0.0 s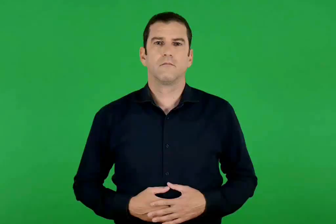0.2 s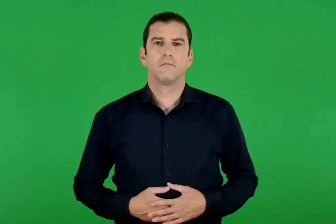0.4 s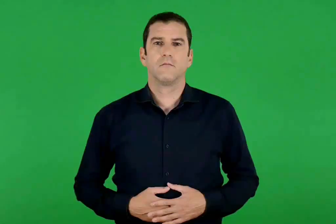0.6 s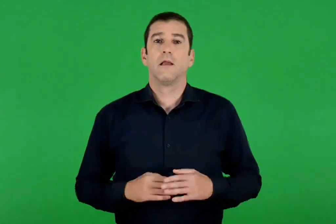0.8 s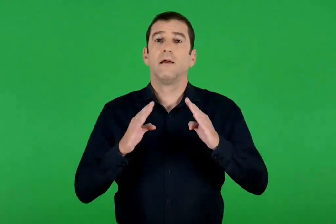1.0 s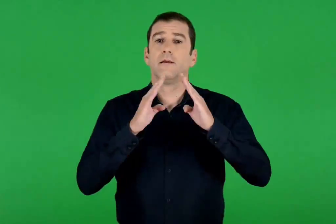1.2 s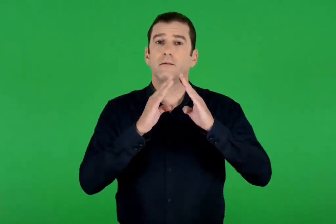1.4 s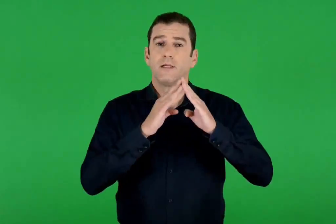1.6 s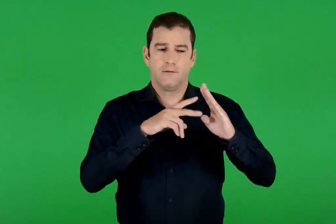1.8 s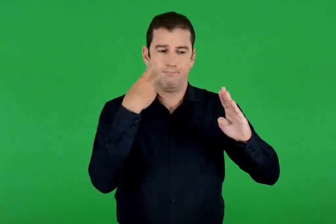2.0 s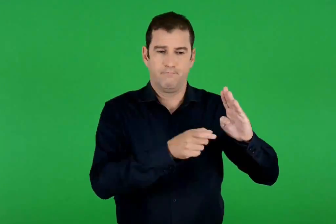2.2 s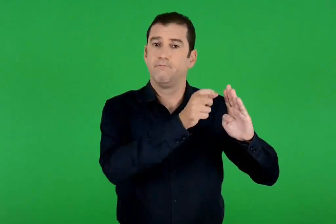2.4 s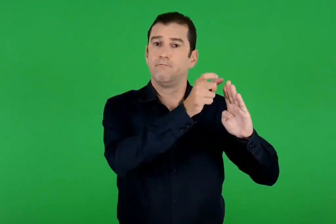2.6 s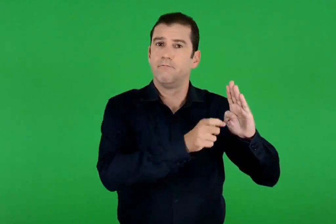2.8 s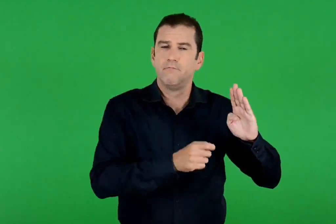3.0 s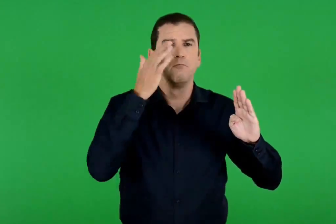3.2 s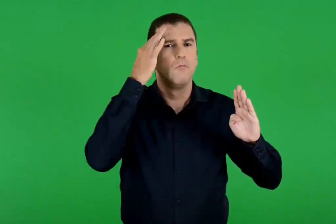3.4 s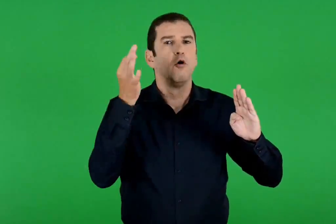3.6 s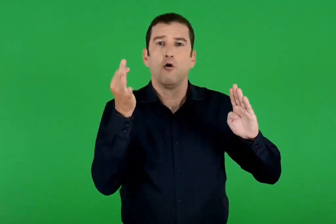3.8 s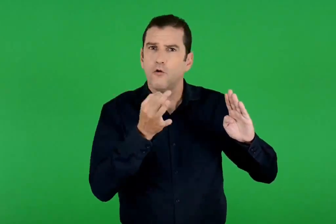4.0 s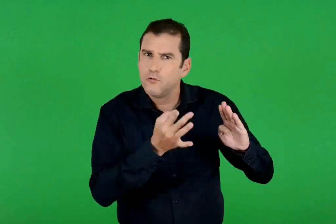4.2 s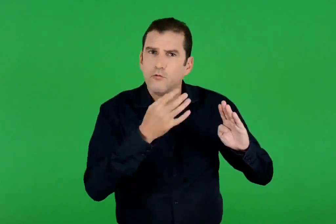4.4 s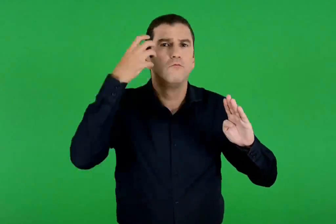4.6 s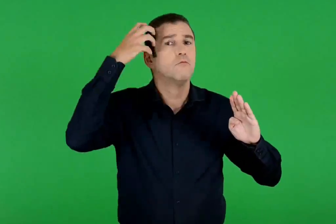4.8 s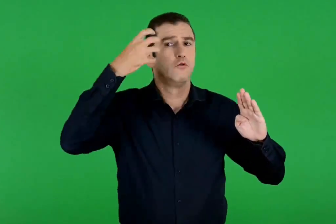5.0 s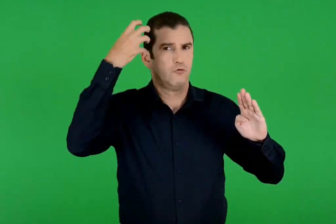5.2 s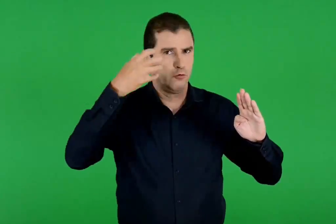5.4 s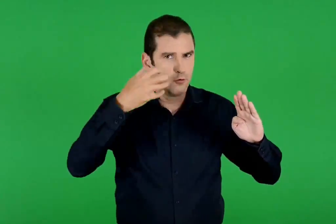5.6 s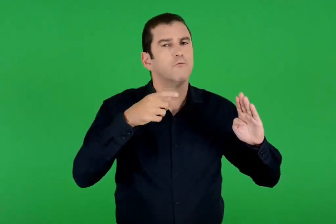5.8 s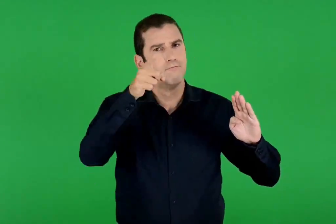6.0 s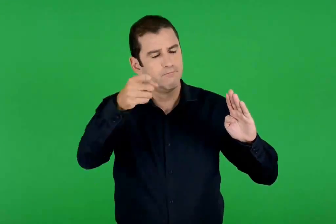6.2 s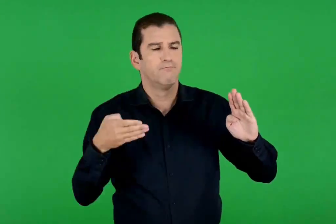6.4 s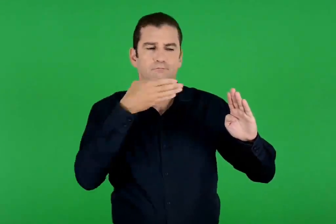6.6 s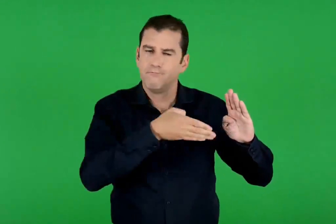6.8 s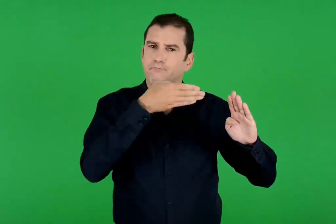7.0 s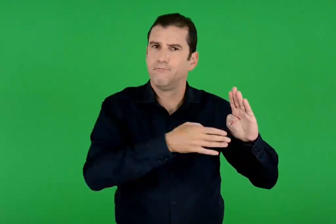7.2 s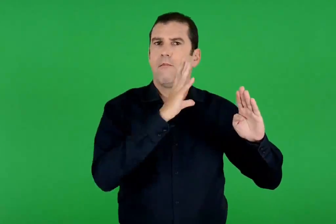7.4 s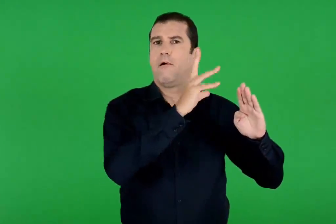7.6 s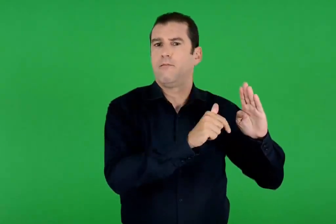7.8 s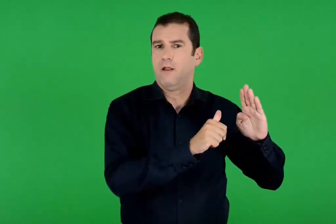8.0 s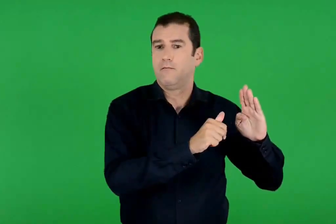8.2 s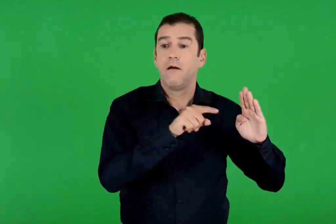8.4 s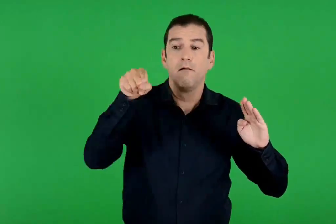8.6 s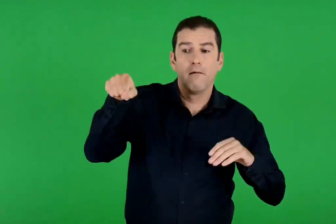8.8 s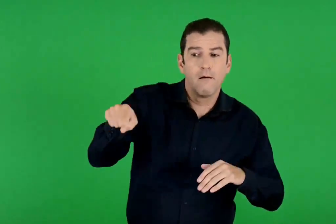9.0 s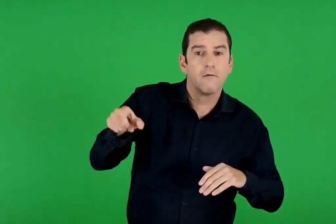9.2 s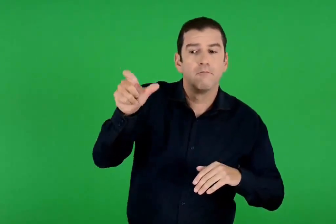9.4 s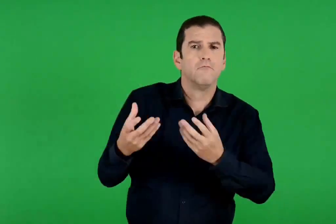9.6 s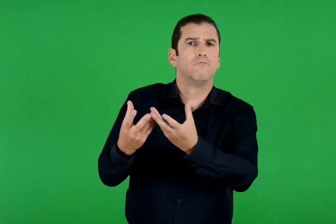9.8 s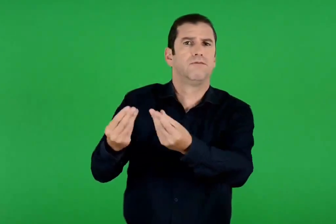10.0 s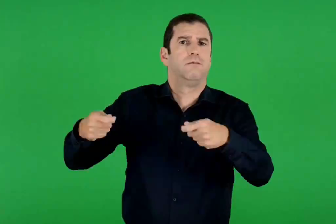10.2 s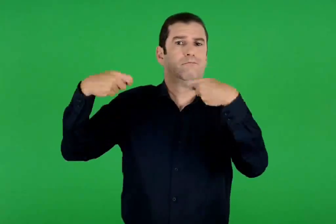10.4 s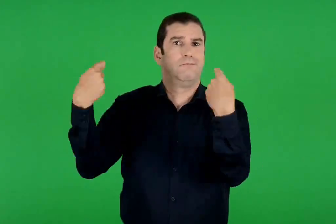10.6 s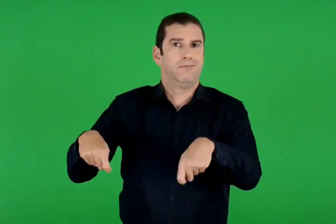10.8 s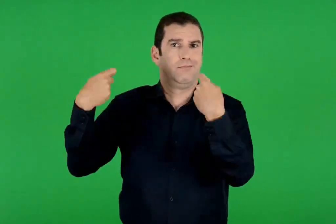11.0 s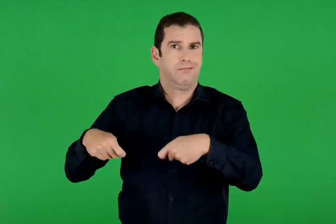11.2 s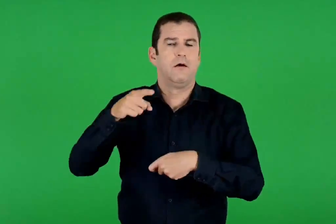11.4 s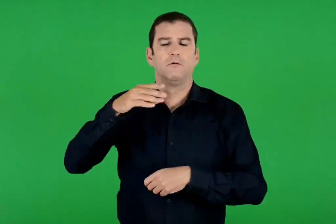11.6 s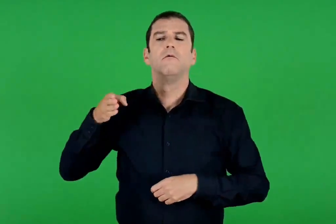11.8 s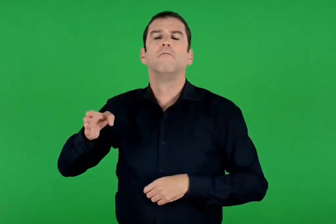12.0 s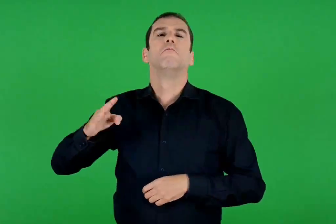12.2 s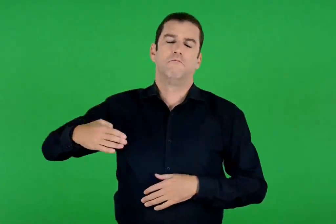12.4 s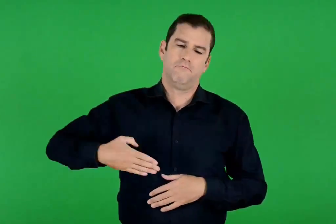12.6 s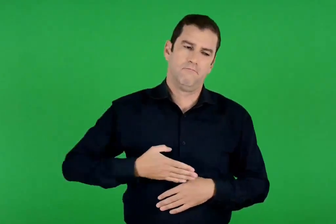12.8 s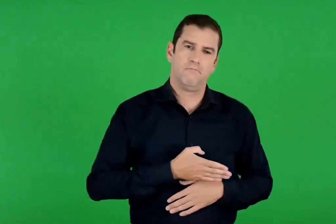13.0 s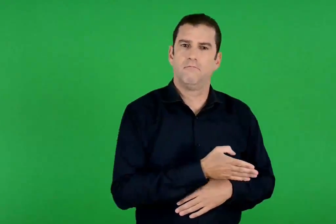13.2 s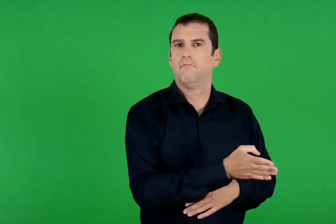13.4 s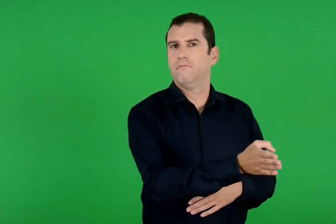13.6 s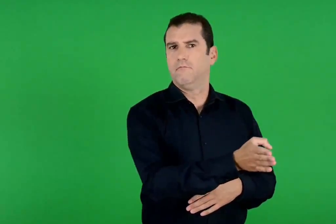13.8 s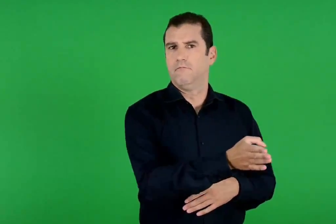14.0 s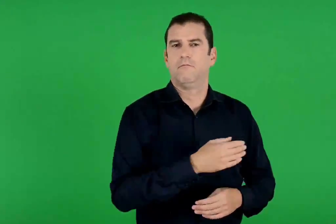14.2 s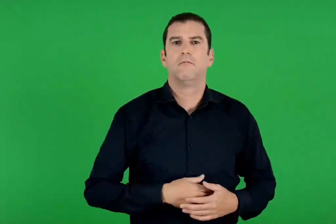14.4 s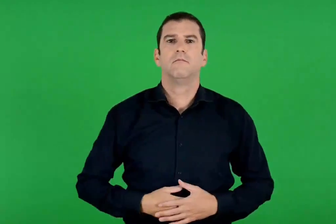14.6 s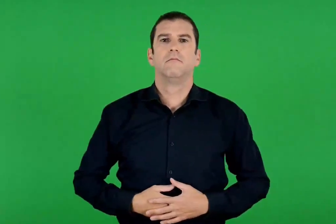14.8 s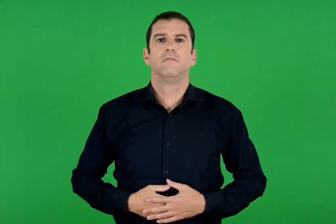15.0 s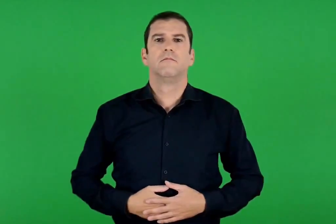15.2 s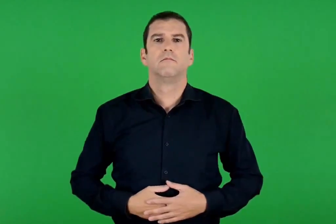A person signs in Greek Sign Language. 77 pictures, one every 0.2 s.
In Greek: στο σπιτικό του συνετού και του σοφού αντάμα , πήγαινε κάθε μέρα. μα εκεί που πλούτη είναι πολλά , πάντα να κάνεις πέρα
